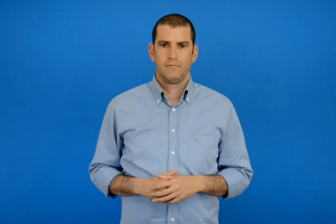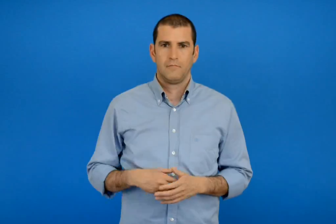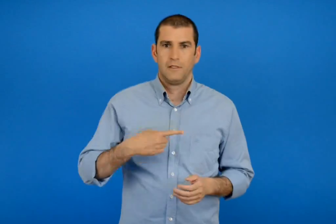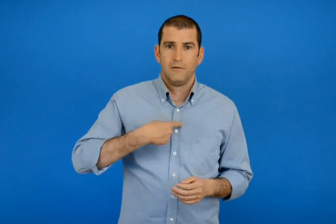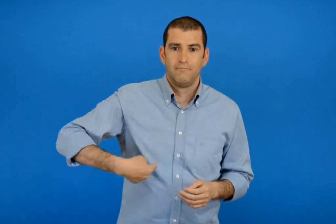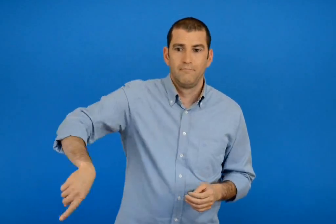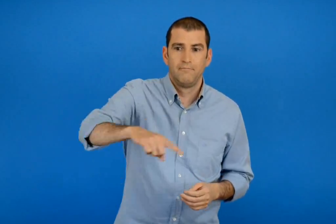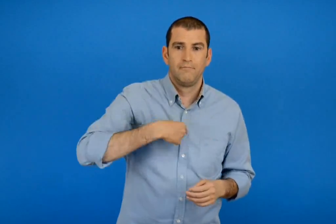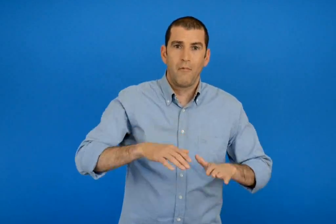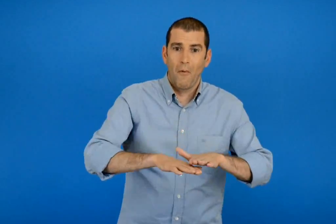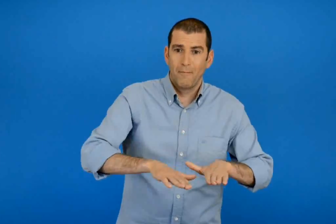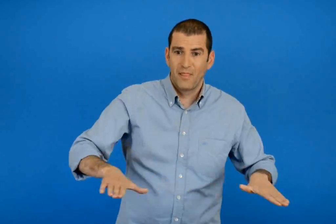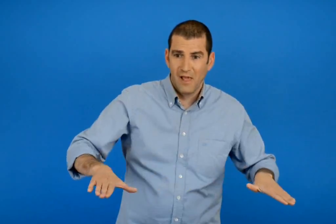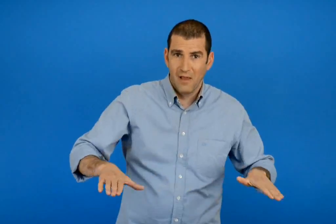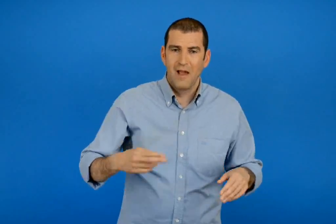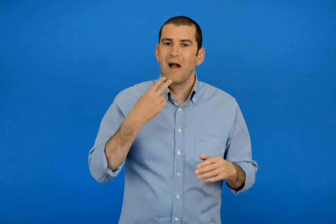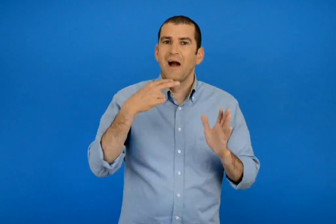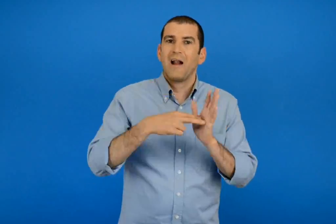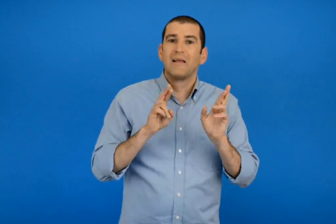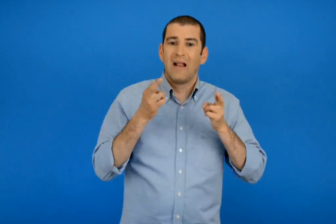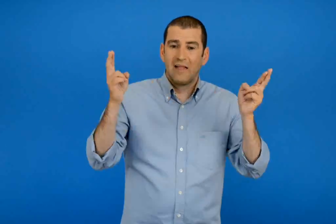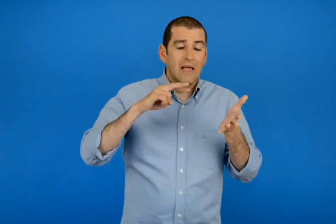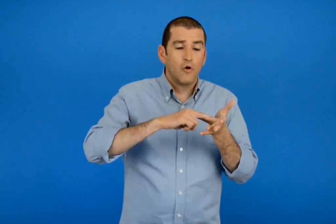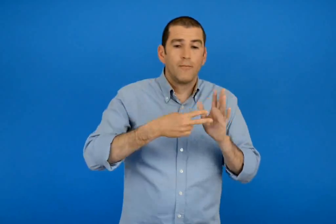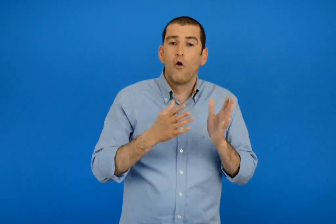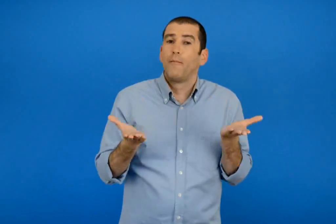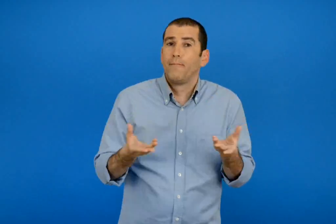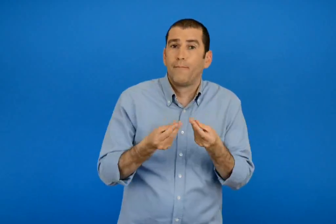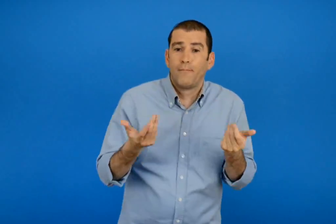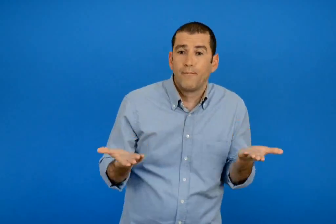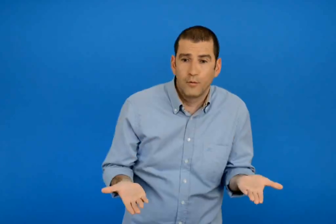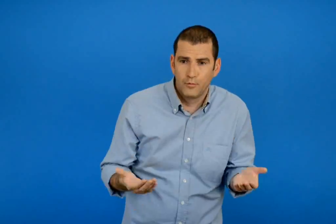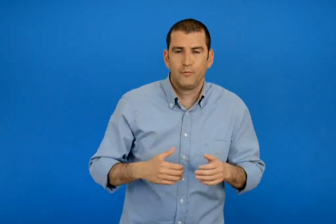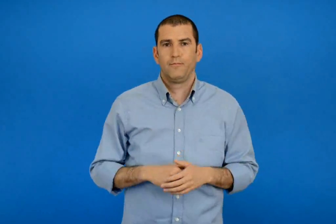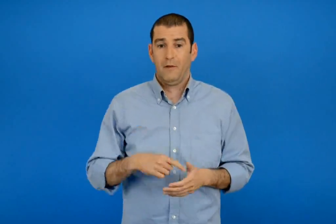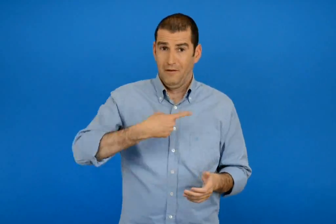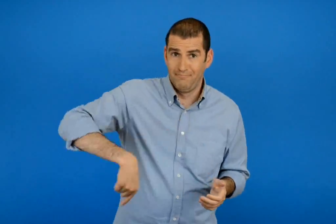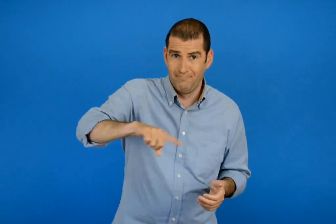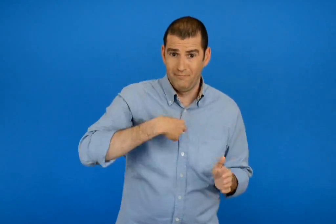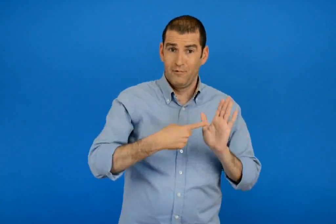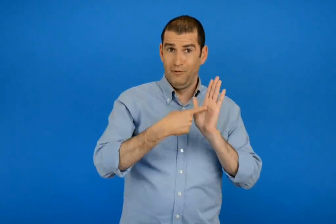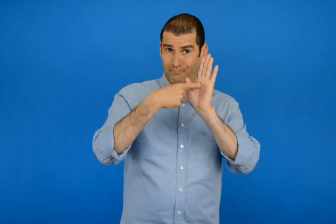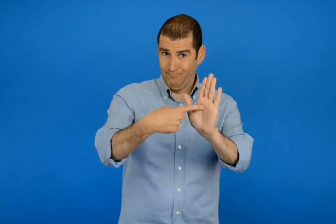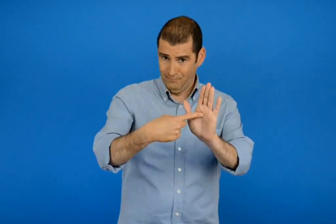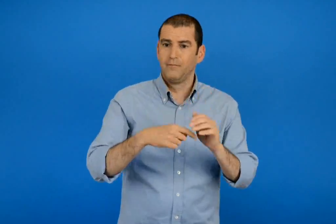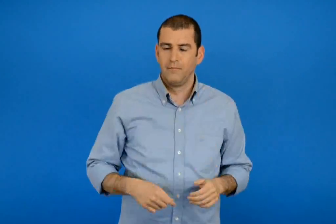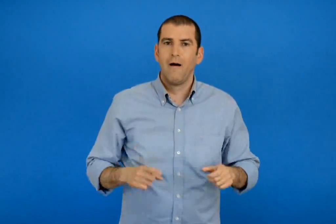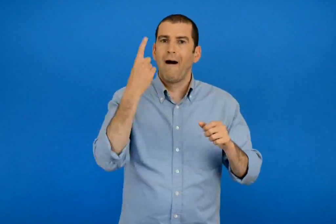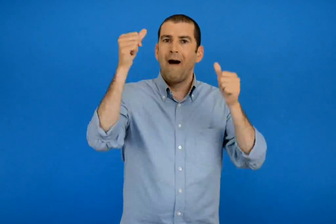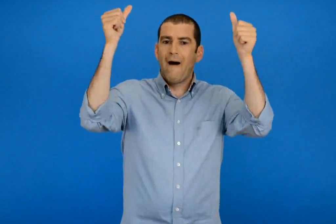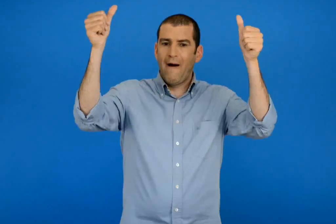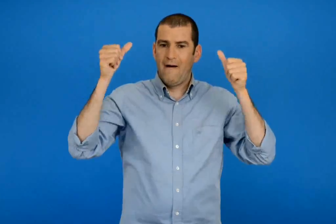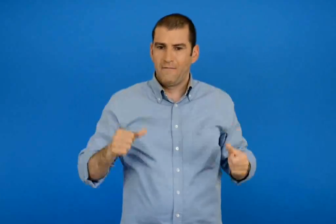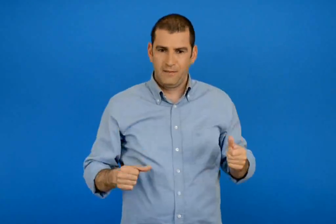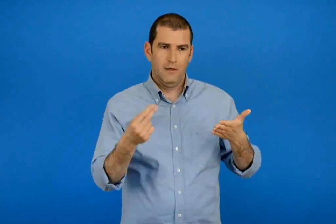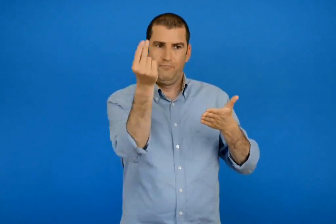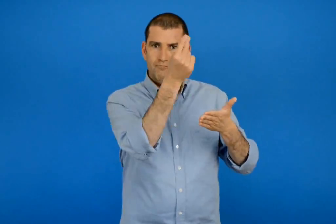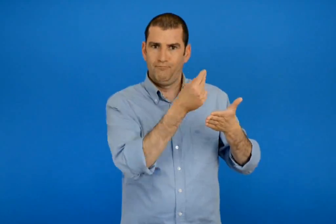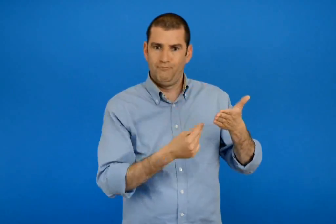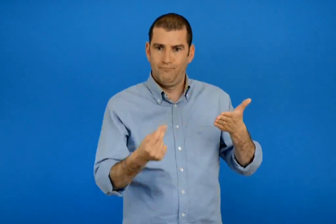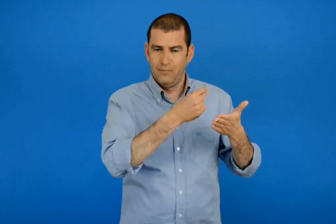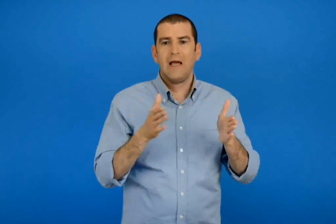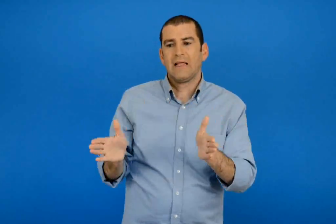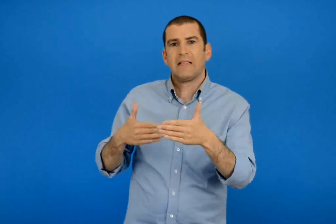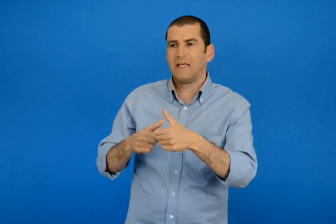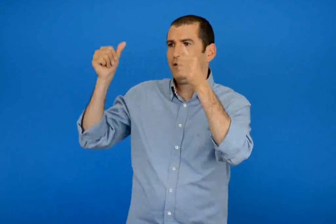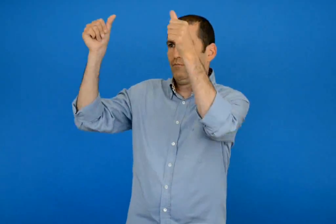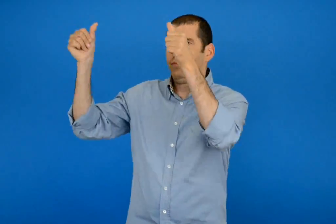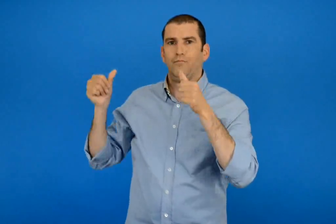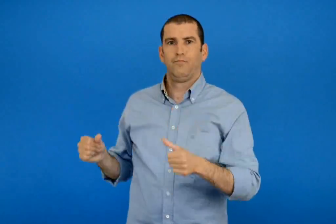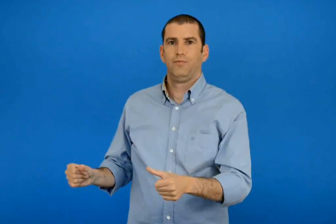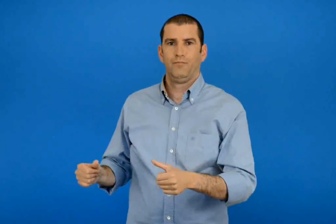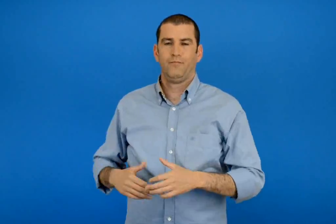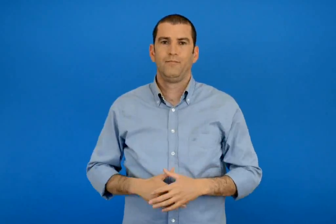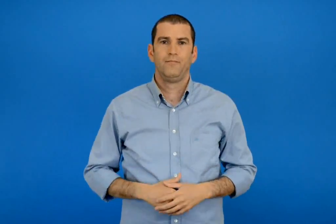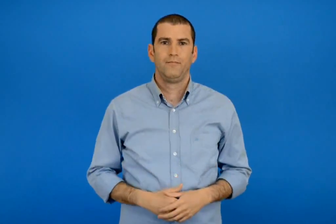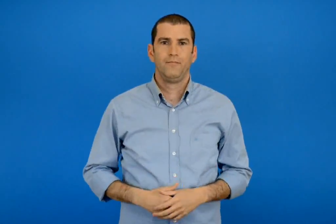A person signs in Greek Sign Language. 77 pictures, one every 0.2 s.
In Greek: πως μπορούμε εμείς τα παιδιά να κάνουμε οικονομία στην ηλεκτρική ενέργεια ; για να το δείξουμε φτιάχνουμε όλοι μαζί μια αφίσα και την κολλάμε στην τάξη μας
